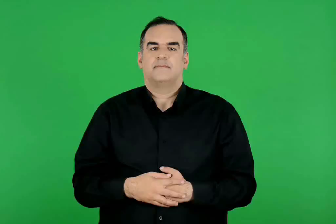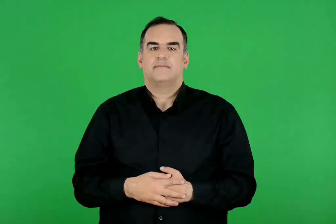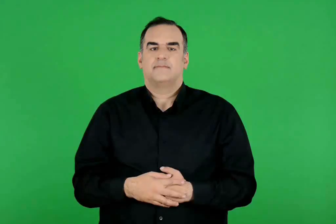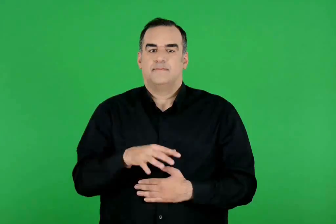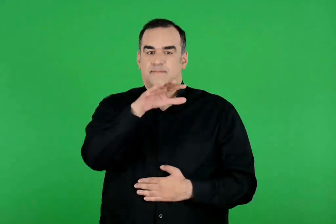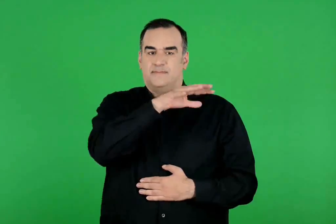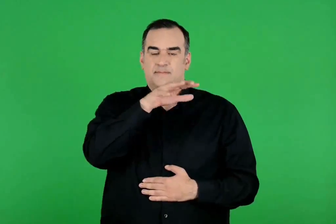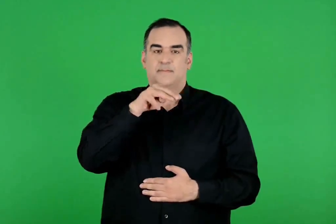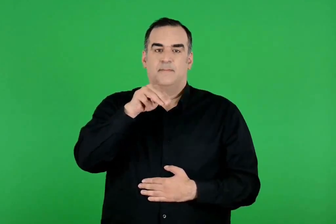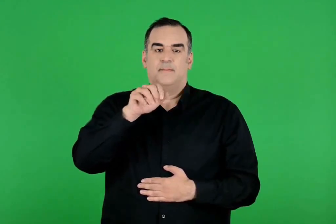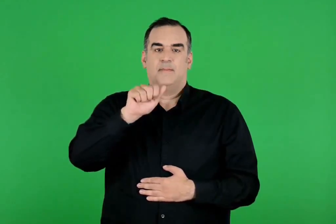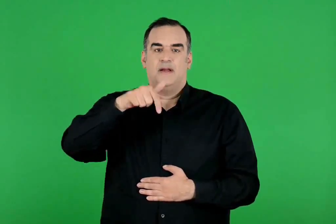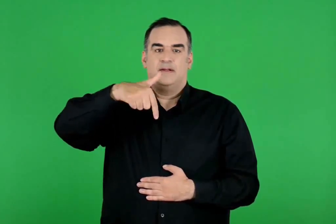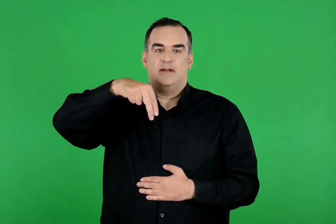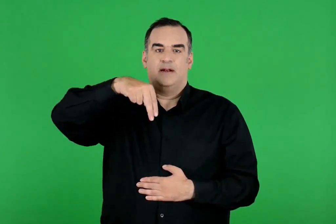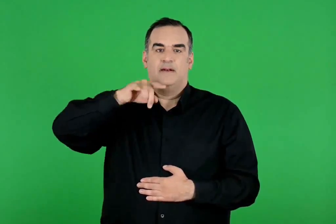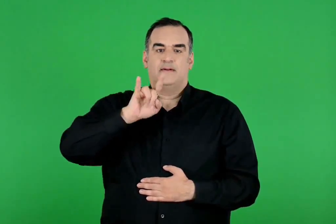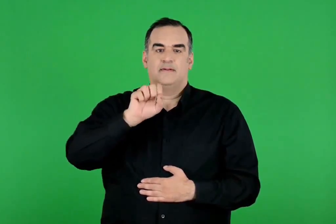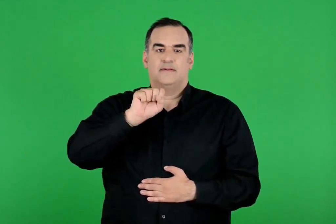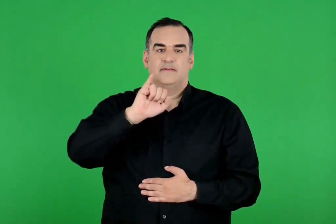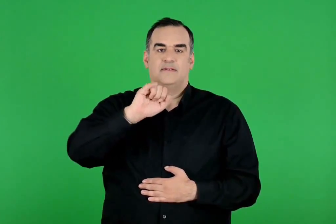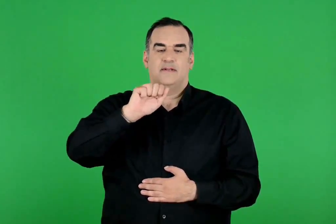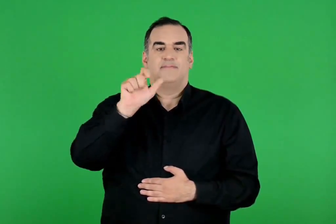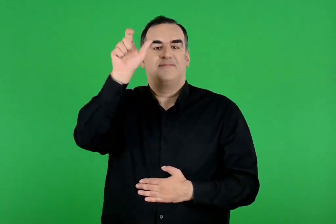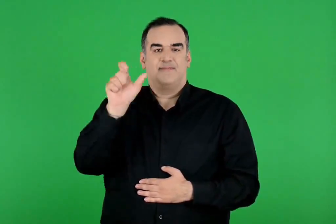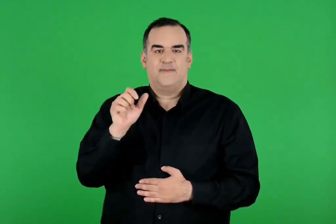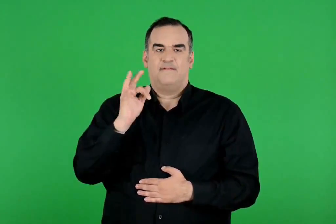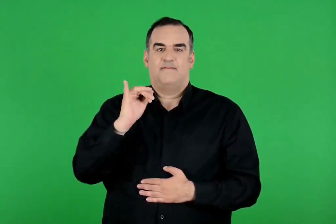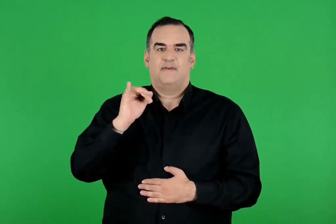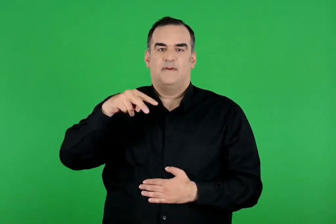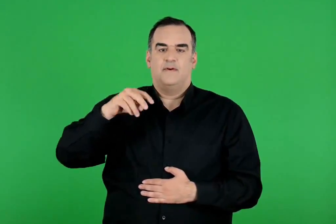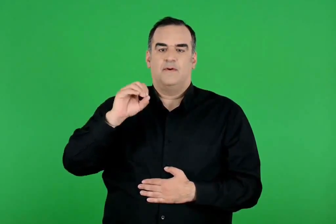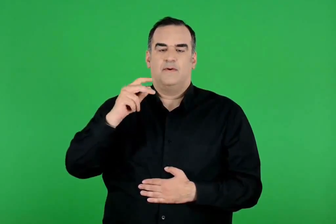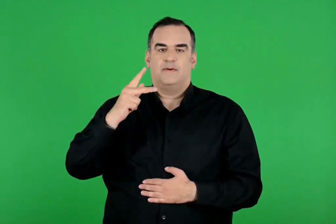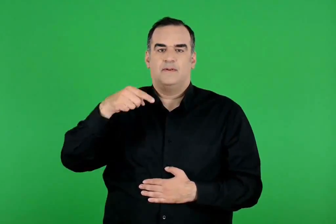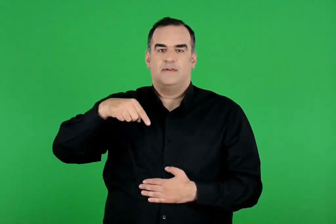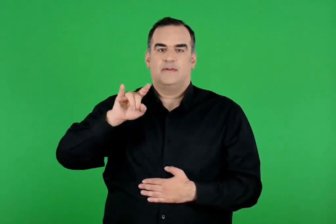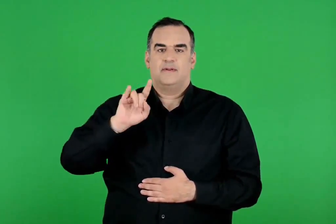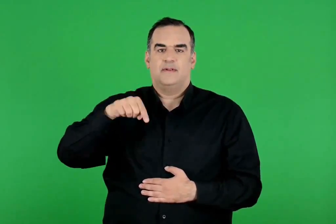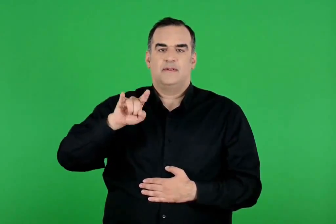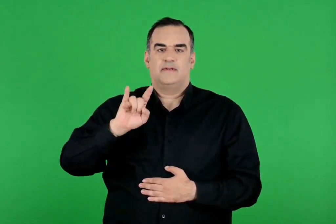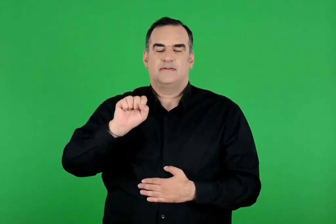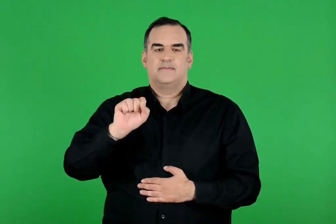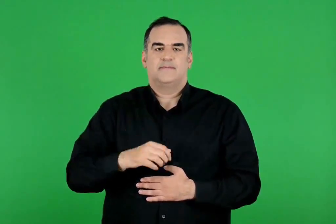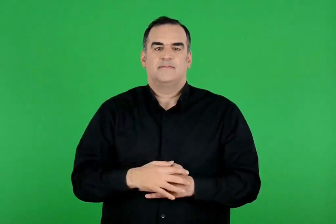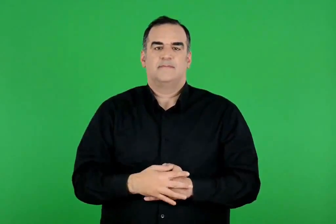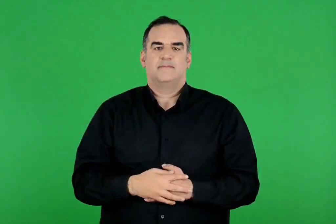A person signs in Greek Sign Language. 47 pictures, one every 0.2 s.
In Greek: μαγνησία φιλοκτήτης
